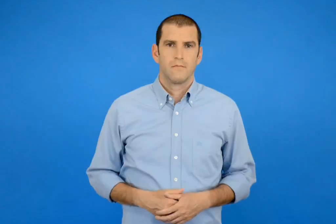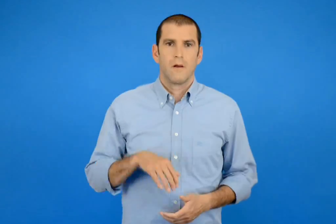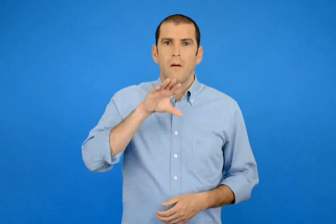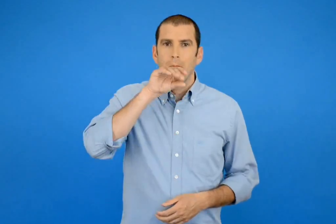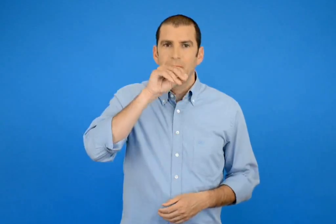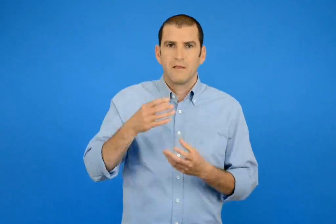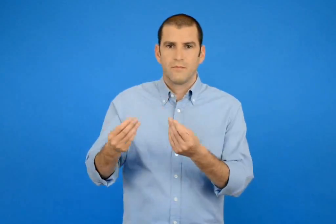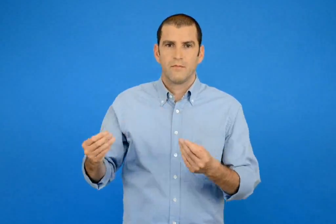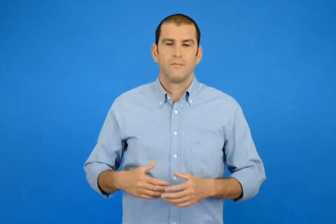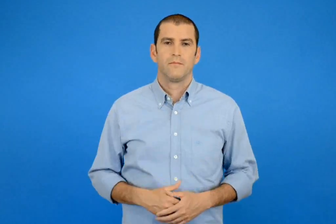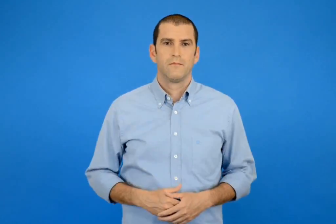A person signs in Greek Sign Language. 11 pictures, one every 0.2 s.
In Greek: πάπιες
